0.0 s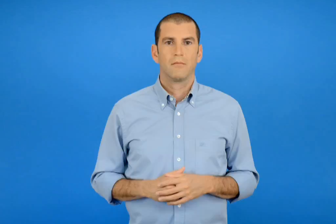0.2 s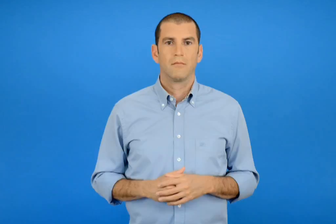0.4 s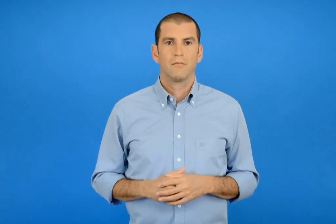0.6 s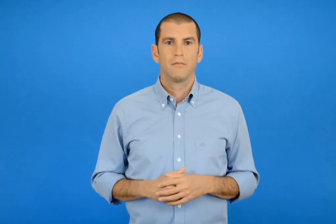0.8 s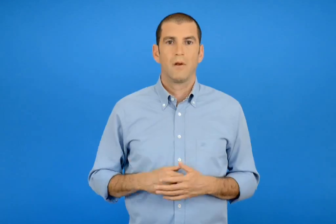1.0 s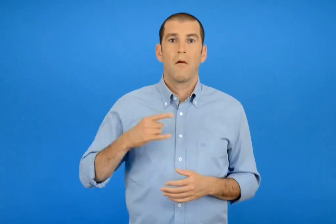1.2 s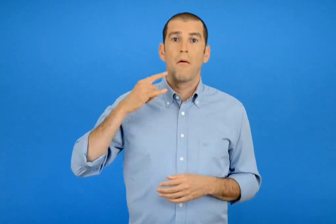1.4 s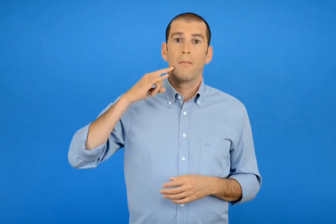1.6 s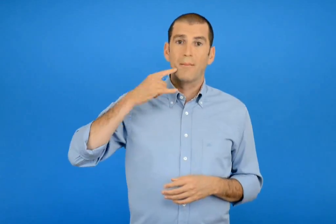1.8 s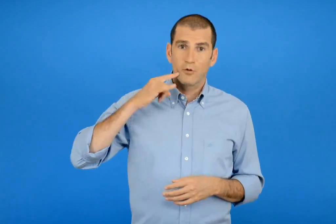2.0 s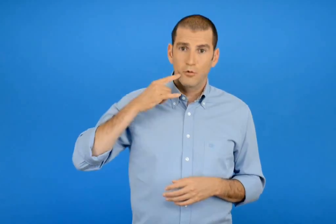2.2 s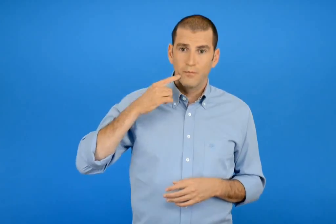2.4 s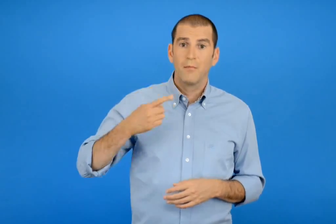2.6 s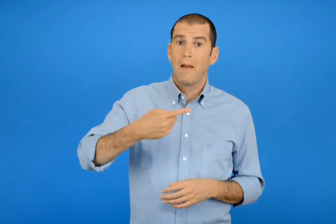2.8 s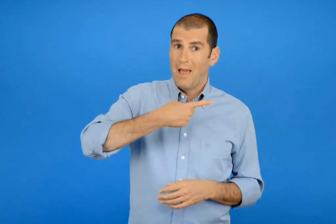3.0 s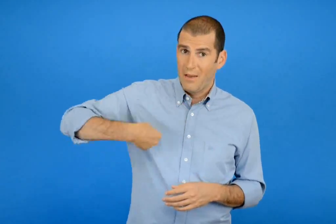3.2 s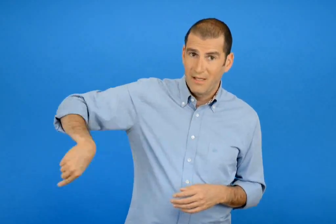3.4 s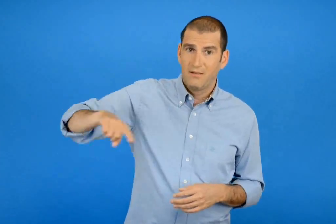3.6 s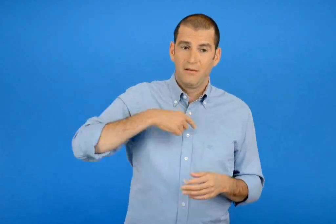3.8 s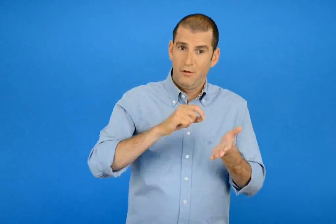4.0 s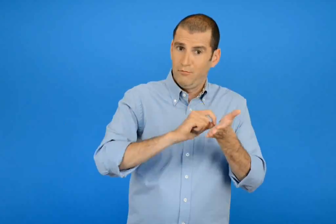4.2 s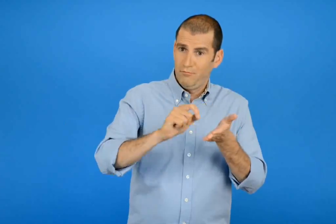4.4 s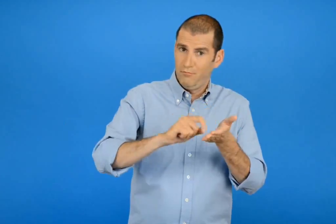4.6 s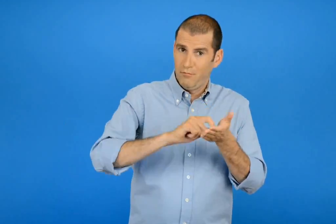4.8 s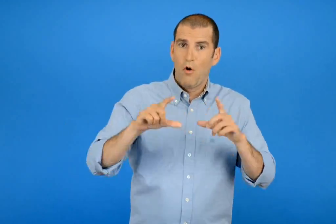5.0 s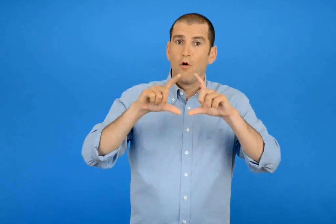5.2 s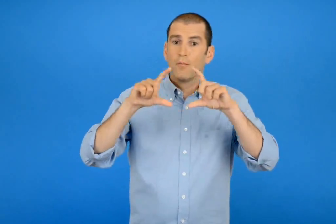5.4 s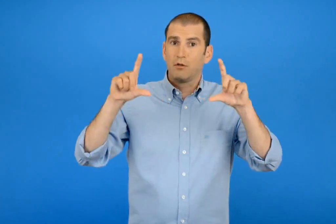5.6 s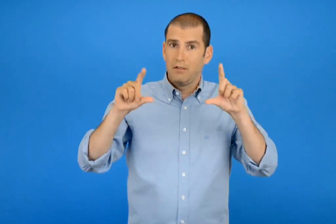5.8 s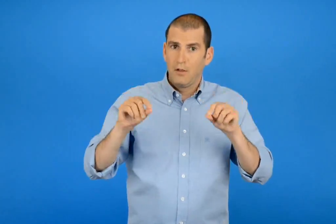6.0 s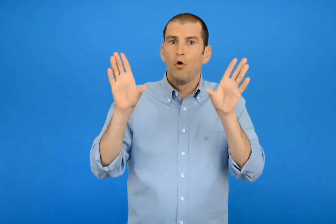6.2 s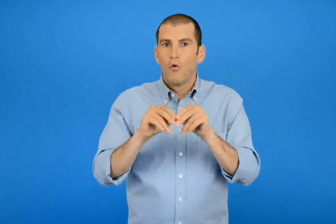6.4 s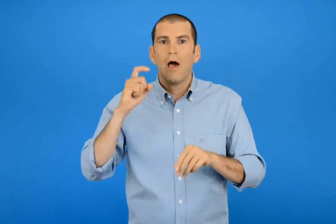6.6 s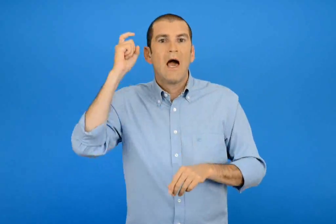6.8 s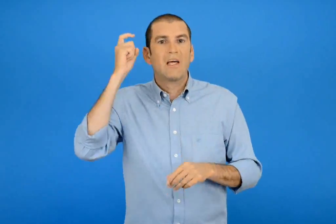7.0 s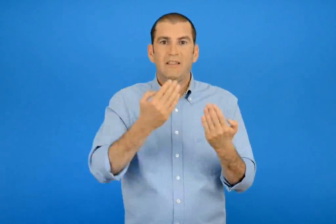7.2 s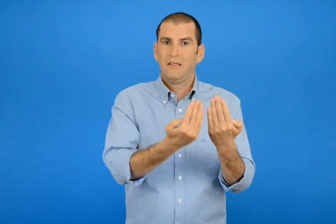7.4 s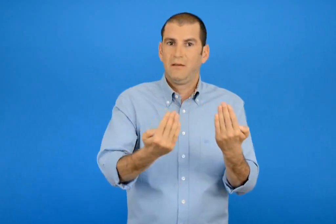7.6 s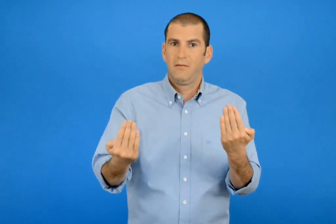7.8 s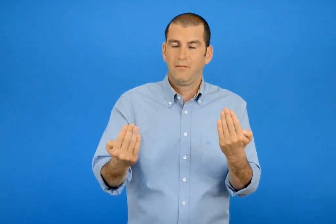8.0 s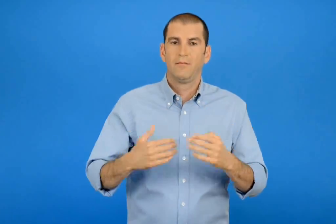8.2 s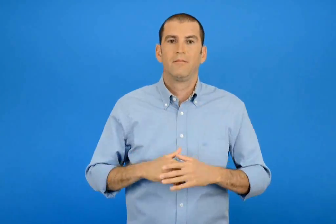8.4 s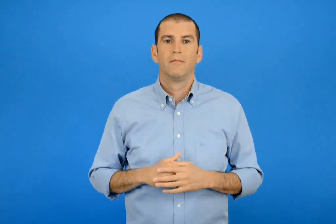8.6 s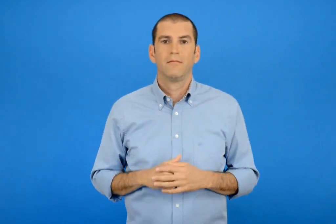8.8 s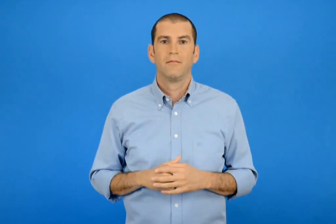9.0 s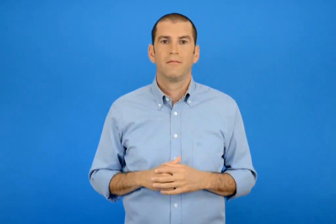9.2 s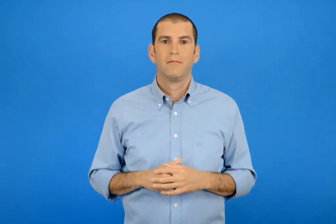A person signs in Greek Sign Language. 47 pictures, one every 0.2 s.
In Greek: πέτρος εμείς θα ετοιμάσουμε την πρόσκληση για την έκθεση
